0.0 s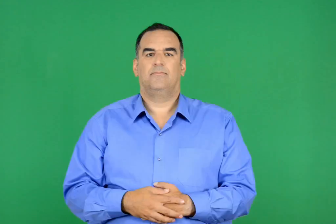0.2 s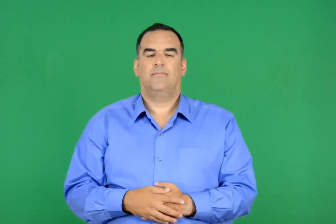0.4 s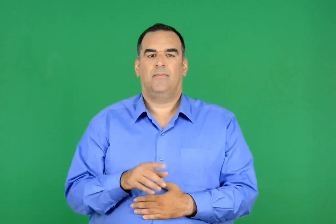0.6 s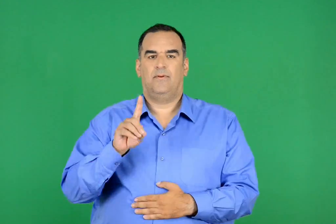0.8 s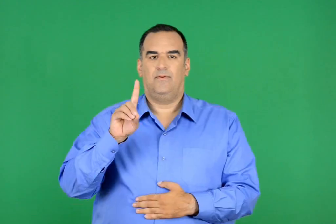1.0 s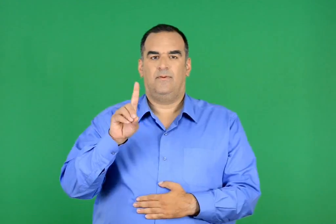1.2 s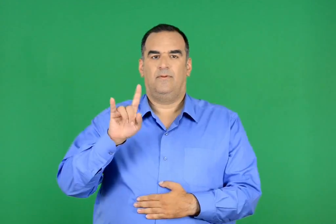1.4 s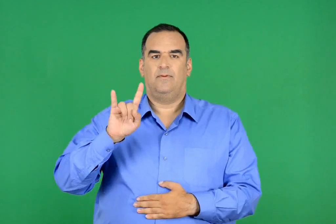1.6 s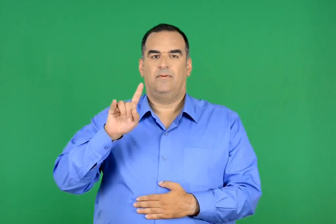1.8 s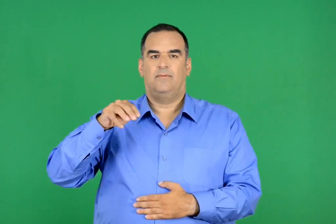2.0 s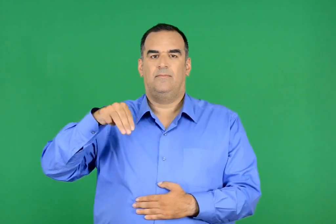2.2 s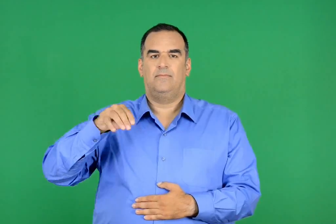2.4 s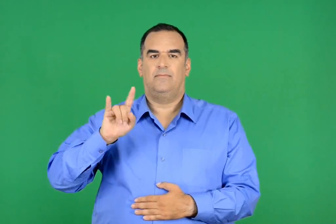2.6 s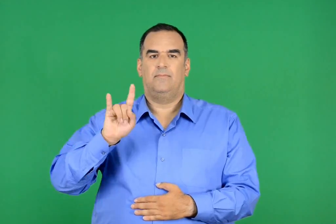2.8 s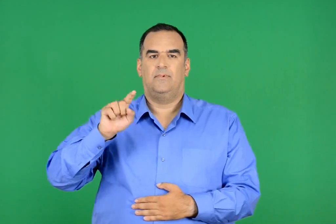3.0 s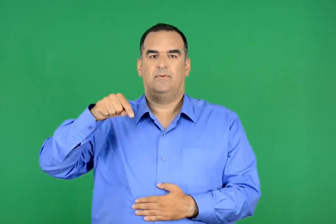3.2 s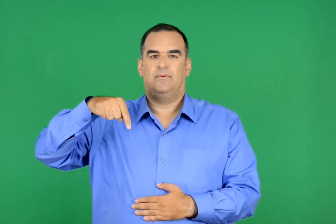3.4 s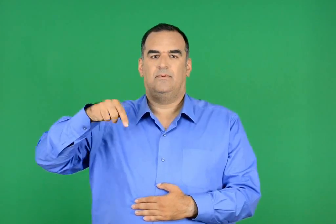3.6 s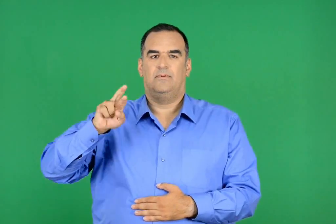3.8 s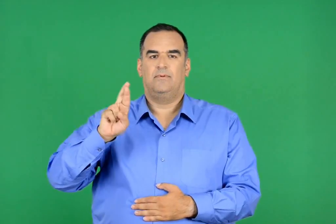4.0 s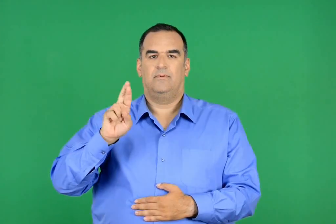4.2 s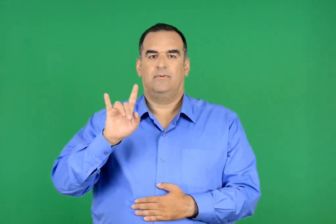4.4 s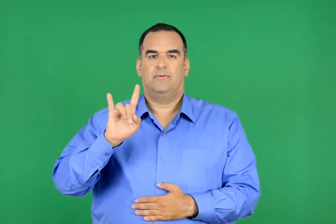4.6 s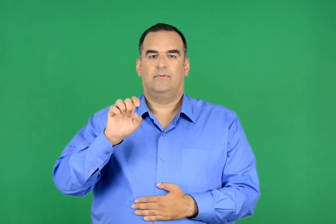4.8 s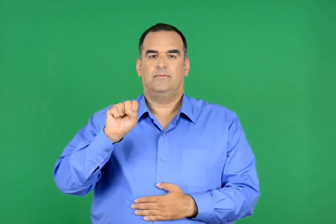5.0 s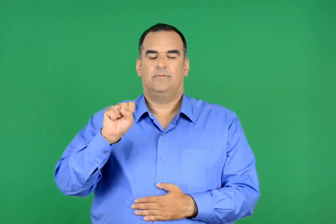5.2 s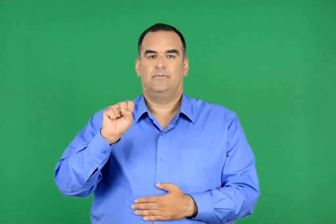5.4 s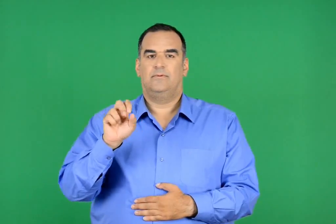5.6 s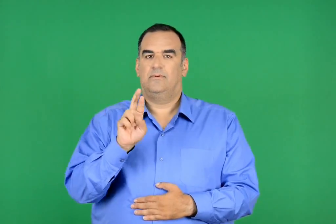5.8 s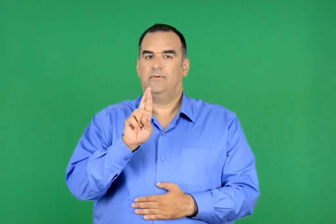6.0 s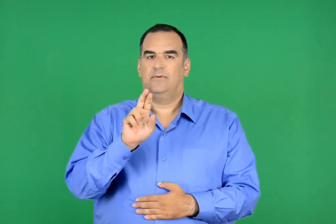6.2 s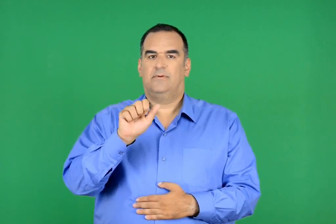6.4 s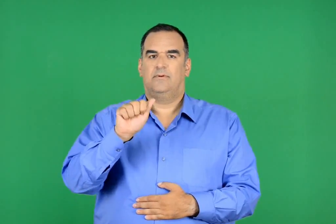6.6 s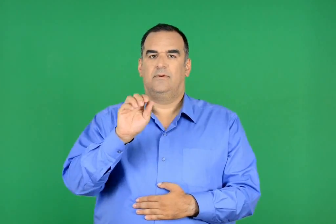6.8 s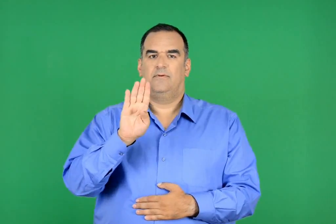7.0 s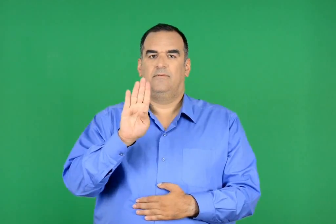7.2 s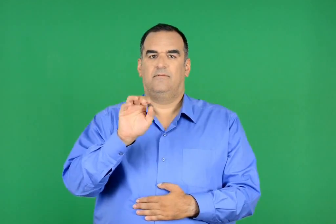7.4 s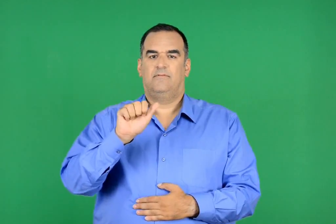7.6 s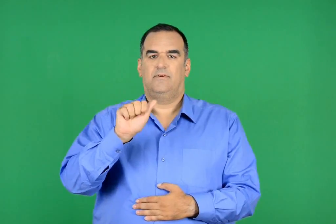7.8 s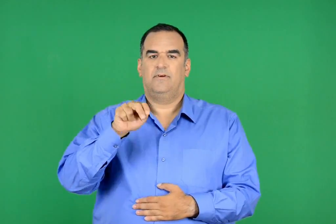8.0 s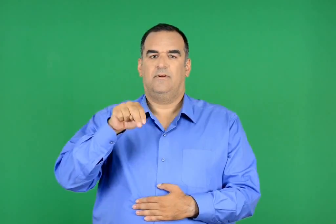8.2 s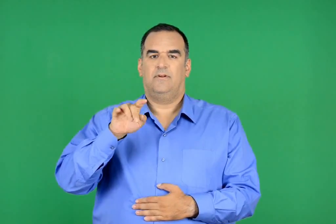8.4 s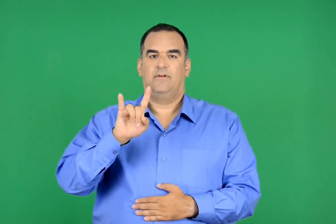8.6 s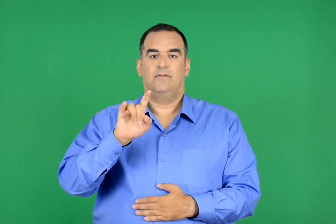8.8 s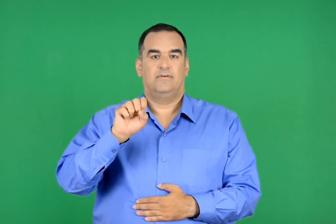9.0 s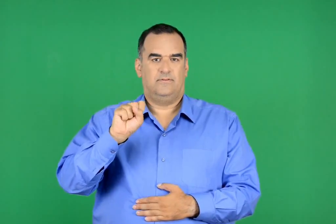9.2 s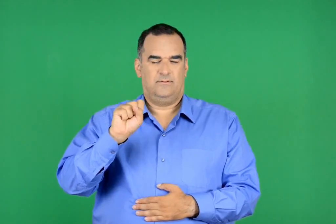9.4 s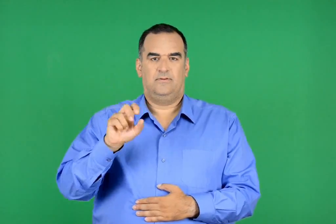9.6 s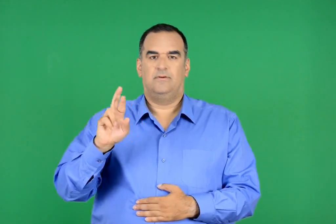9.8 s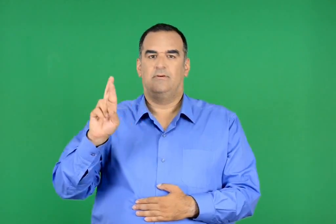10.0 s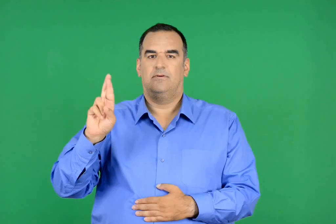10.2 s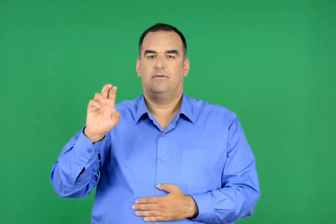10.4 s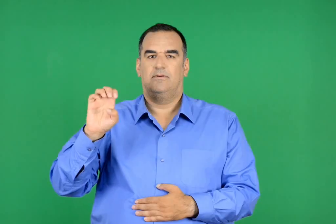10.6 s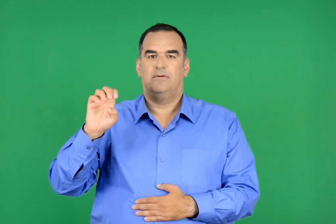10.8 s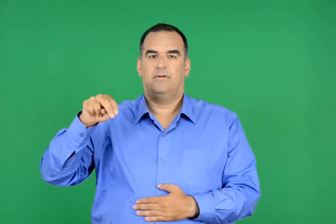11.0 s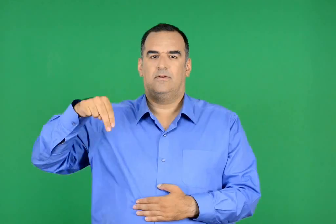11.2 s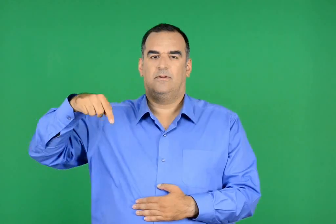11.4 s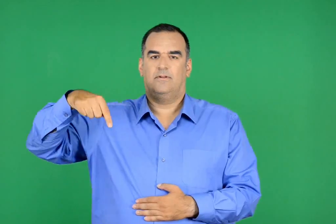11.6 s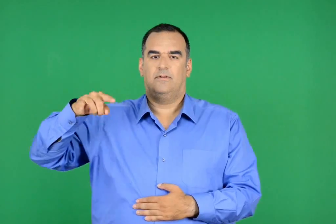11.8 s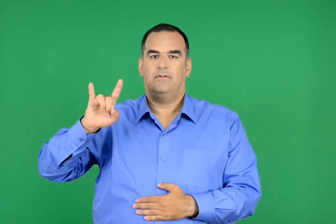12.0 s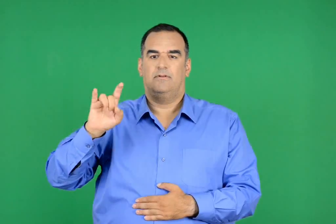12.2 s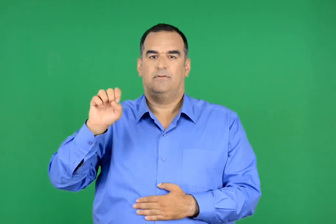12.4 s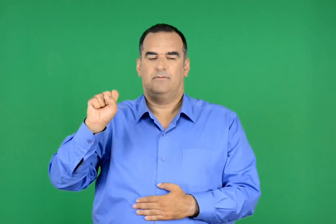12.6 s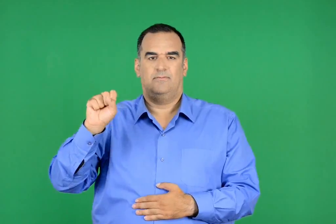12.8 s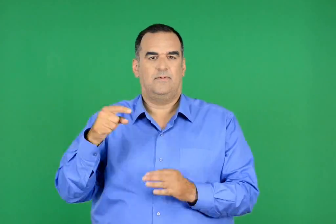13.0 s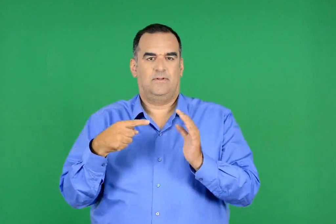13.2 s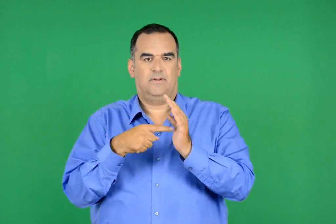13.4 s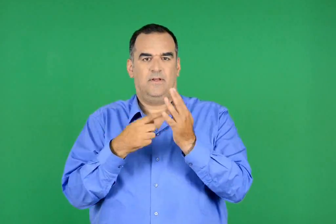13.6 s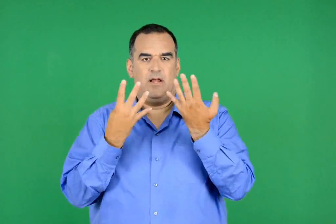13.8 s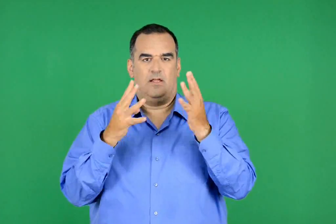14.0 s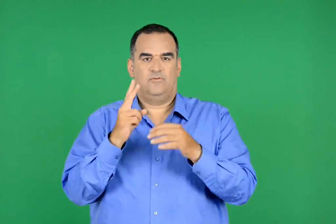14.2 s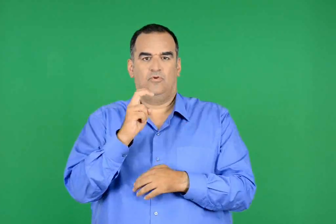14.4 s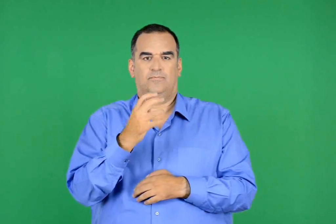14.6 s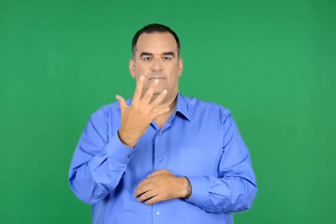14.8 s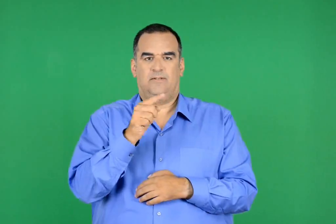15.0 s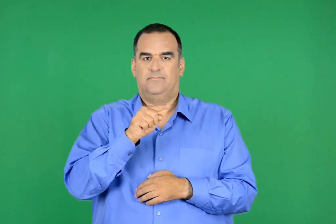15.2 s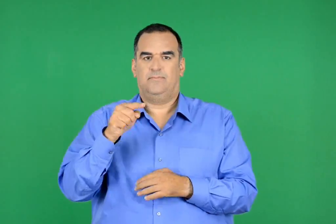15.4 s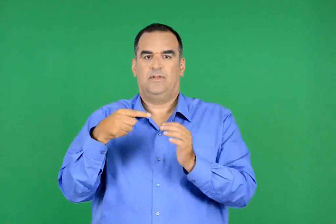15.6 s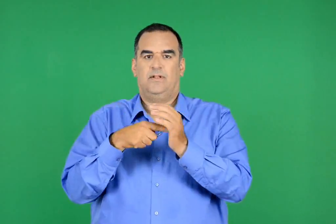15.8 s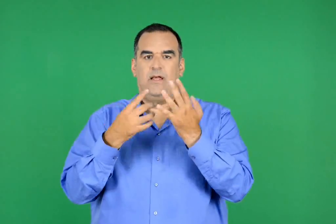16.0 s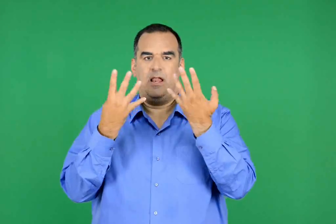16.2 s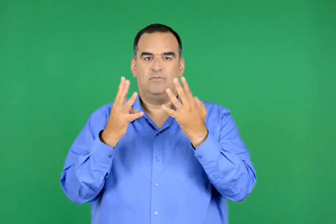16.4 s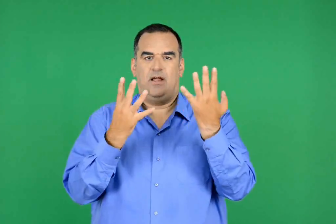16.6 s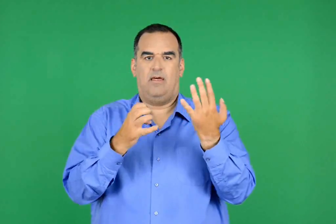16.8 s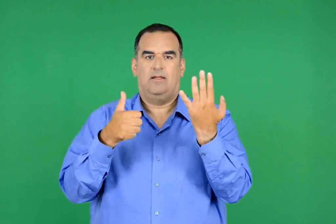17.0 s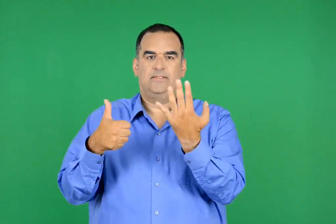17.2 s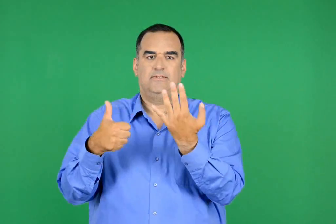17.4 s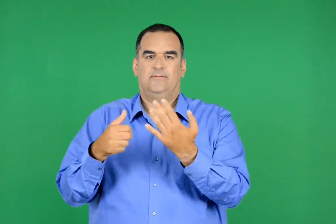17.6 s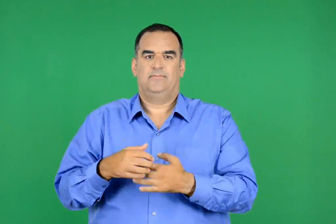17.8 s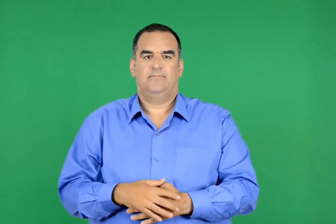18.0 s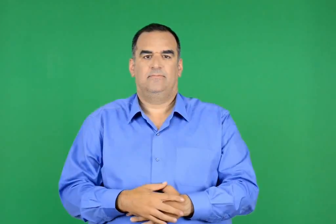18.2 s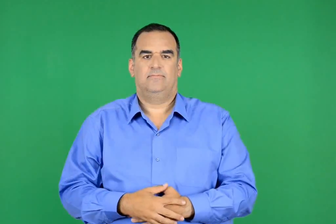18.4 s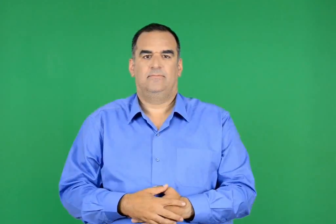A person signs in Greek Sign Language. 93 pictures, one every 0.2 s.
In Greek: δημήτρης ραβάνης ρεντής 1925 1996
